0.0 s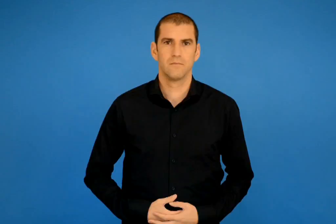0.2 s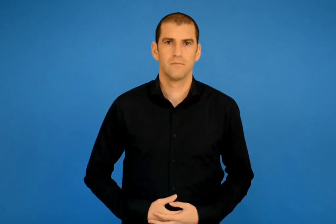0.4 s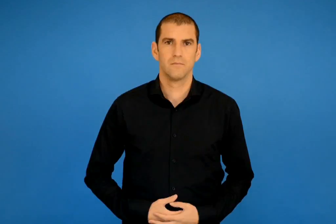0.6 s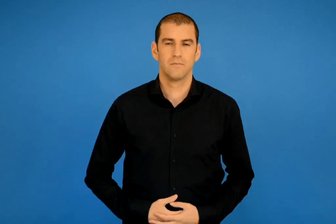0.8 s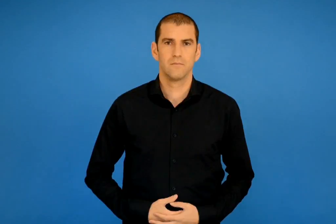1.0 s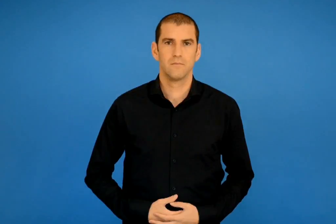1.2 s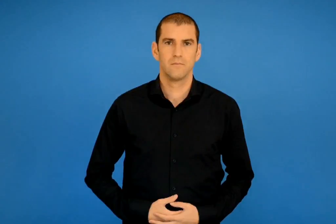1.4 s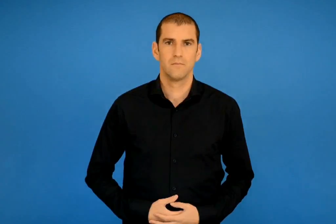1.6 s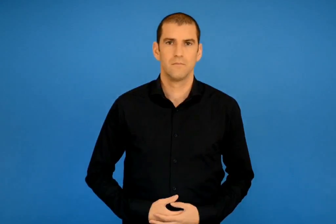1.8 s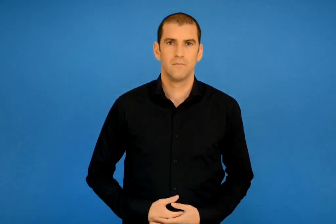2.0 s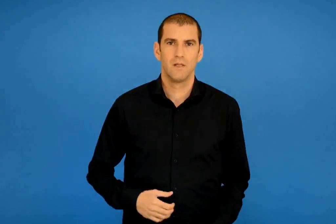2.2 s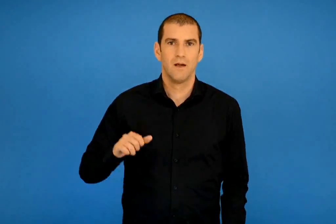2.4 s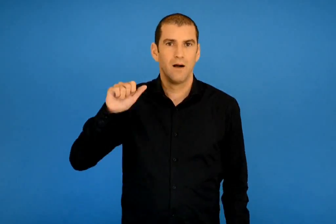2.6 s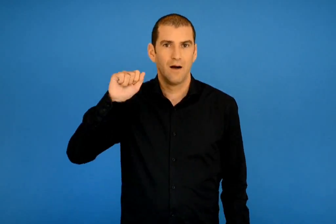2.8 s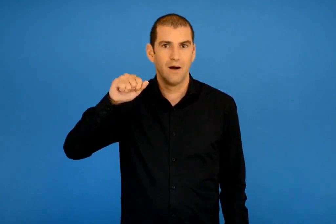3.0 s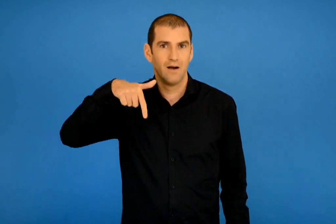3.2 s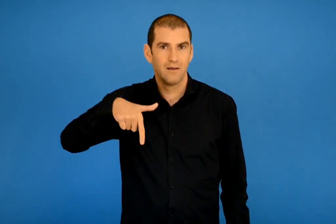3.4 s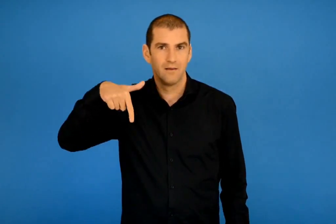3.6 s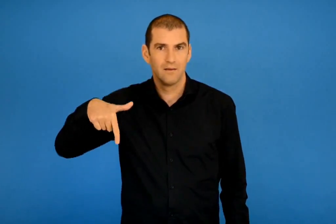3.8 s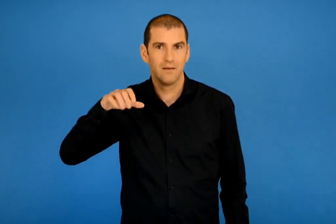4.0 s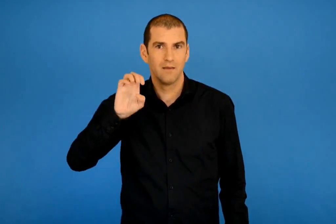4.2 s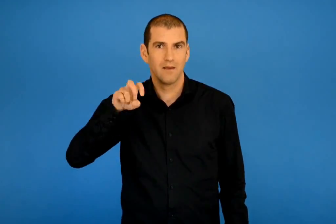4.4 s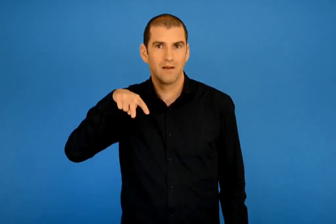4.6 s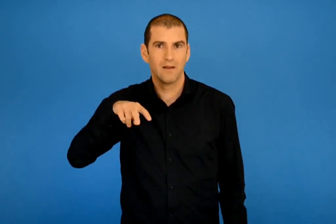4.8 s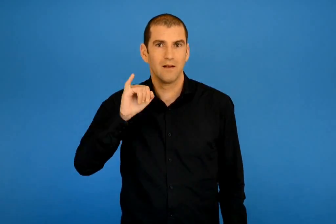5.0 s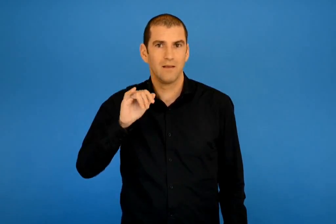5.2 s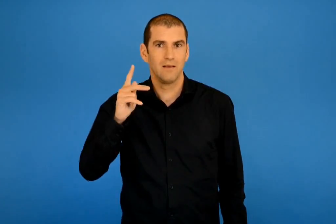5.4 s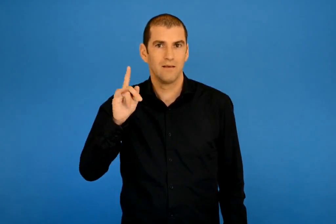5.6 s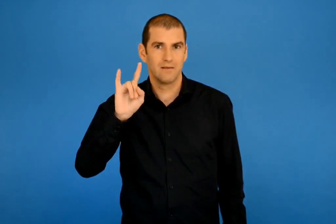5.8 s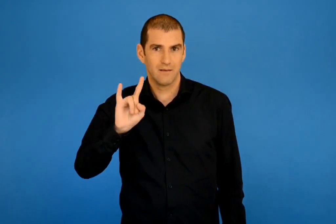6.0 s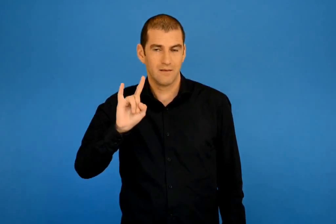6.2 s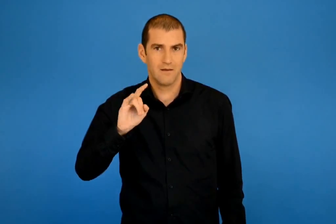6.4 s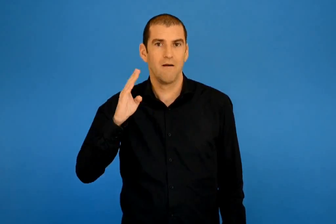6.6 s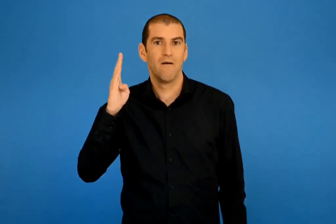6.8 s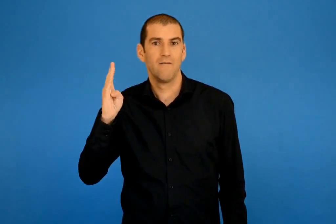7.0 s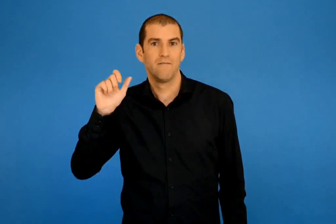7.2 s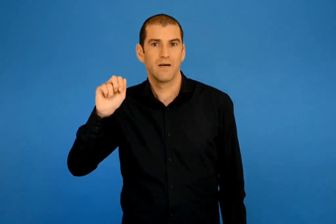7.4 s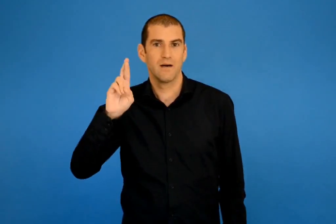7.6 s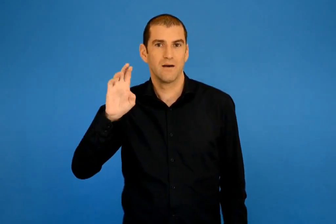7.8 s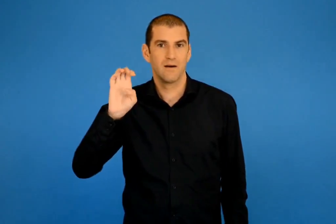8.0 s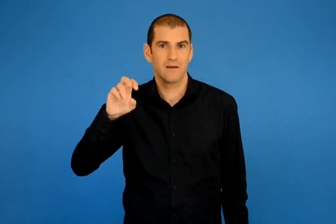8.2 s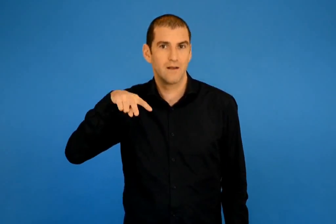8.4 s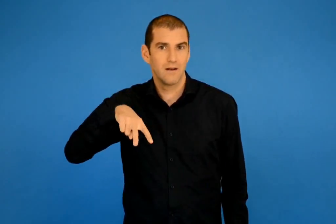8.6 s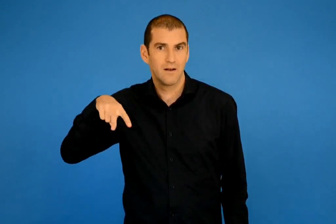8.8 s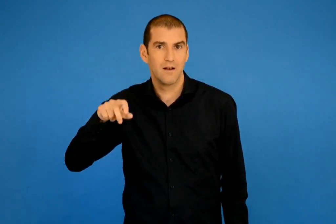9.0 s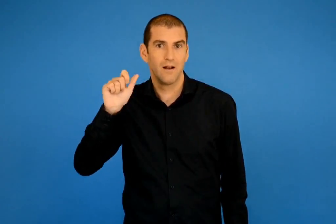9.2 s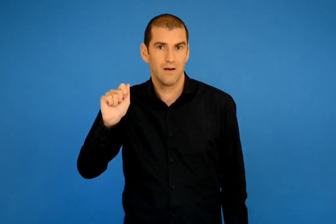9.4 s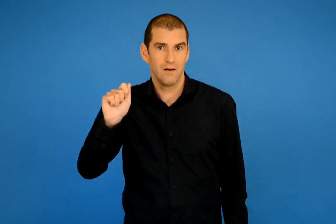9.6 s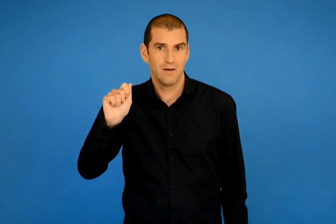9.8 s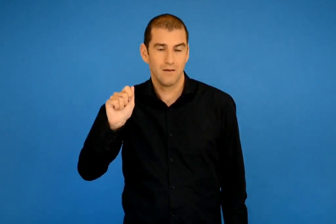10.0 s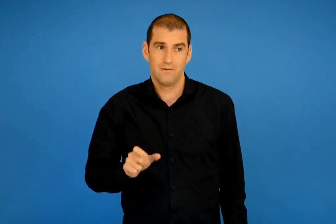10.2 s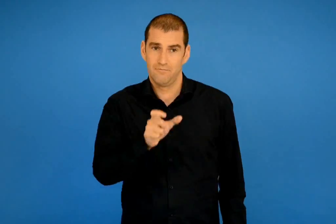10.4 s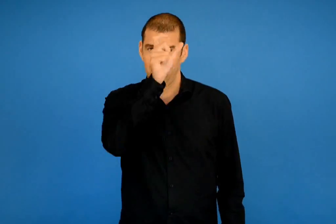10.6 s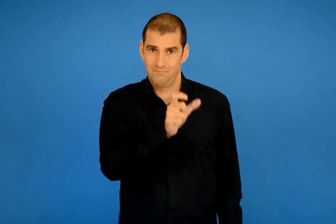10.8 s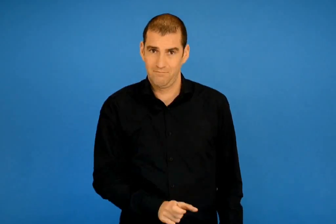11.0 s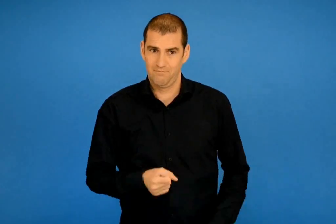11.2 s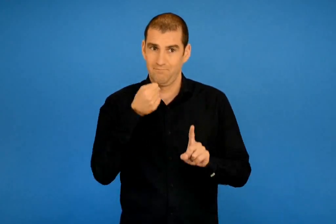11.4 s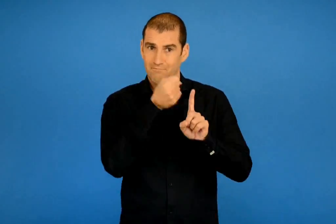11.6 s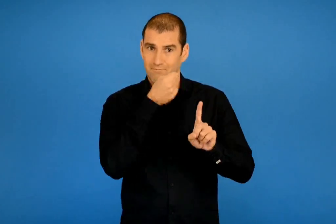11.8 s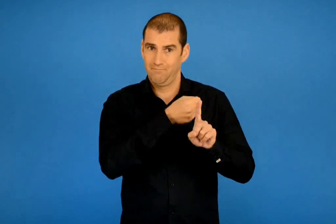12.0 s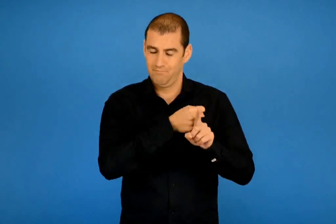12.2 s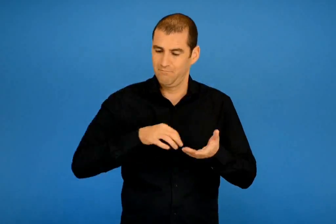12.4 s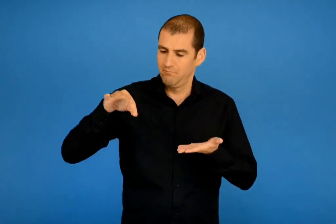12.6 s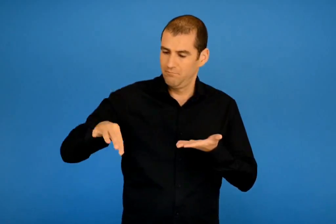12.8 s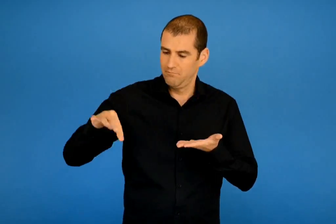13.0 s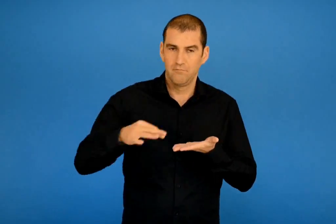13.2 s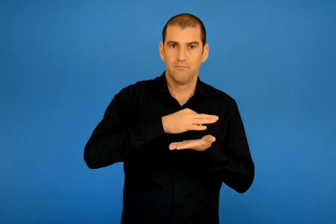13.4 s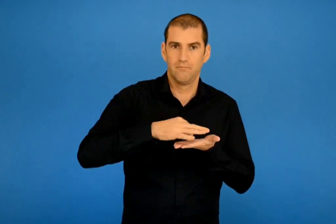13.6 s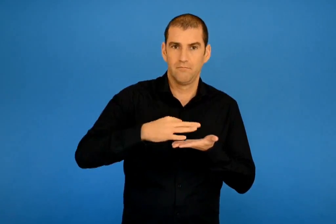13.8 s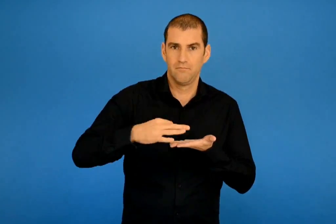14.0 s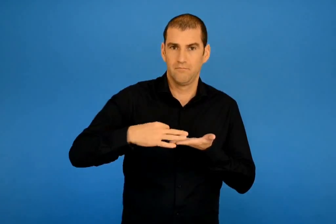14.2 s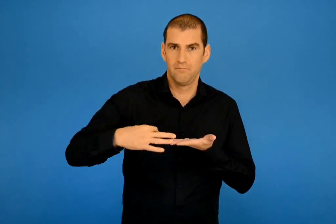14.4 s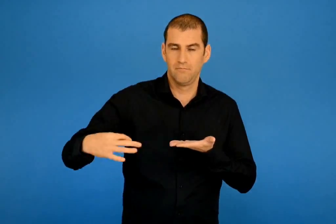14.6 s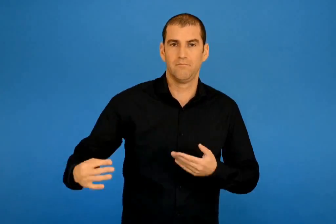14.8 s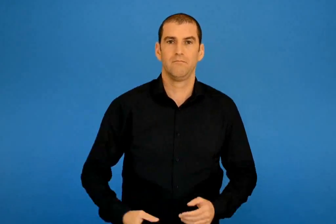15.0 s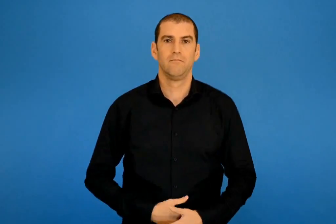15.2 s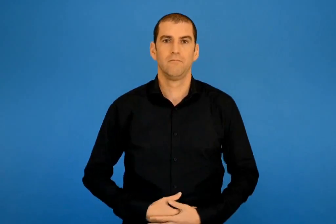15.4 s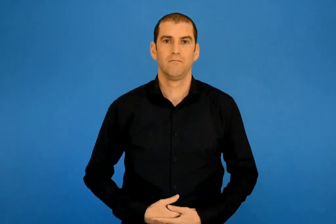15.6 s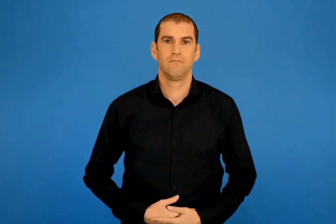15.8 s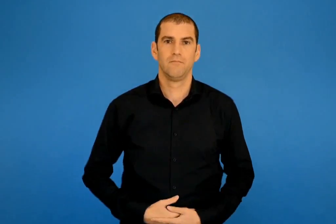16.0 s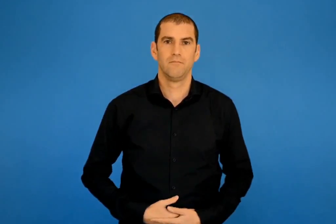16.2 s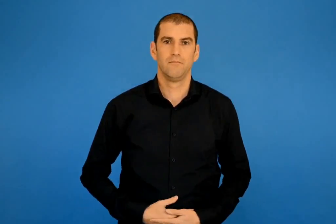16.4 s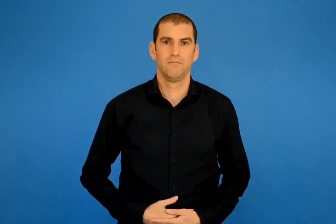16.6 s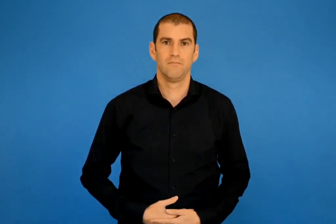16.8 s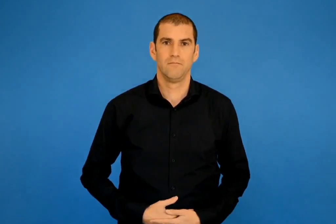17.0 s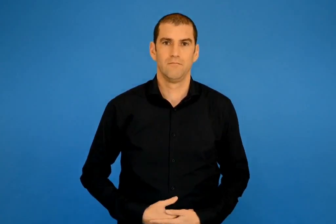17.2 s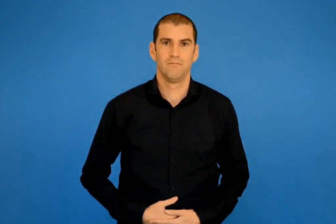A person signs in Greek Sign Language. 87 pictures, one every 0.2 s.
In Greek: αγγελική βαρελλα ο αγωνιστής με την πένα
